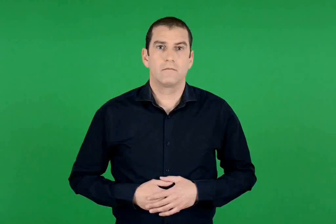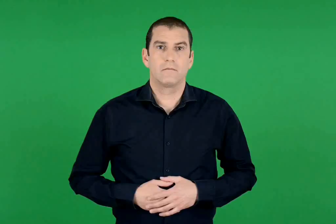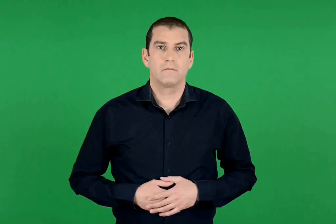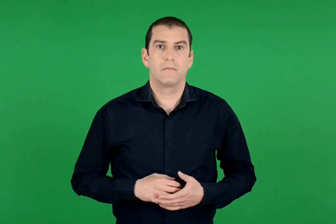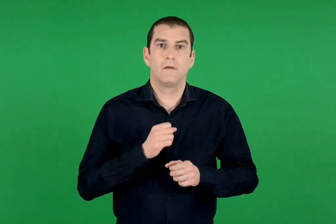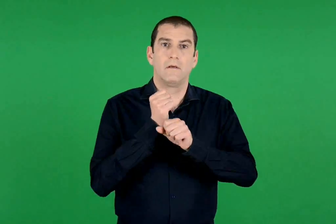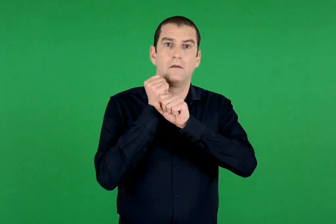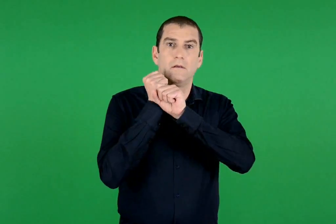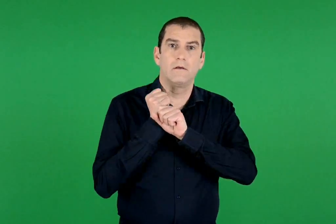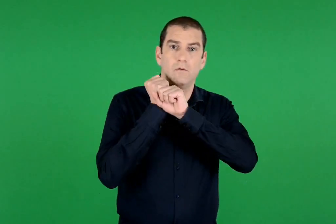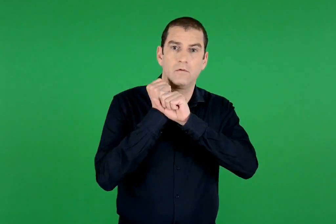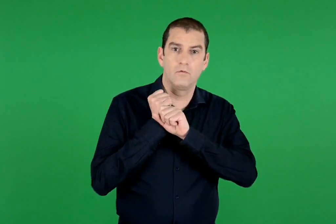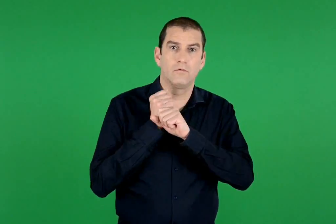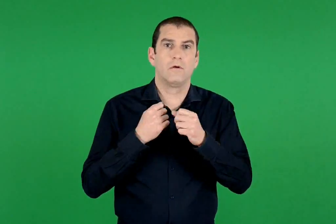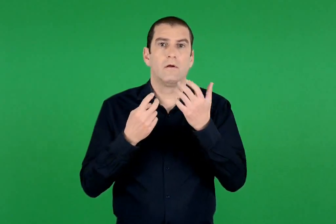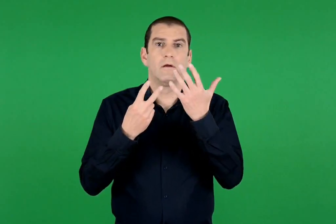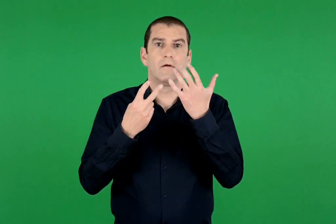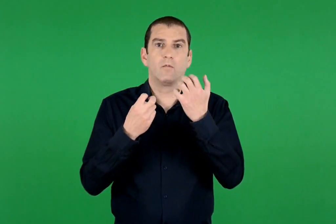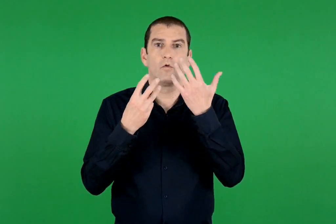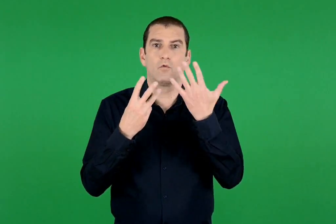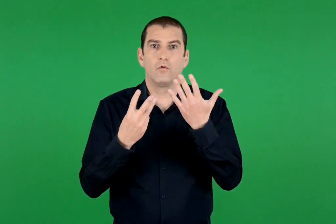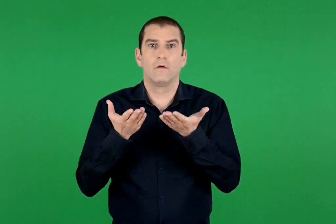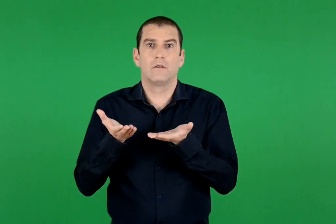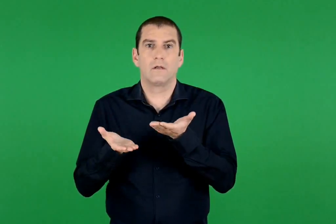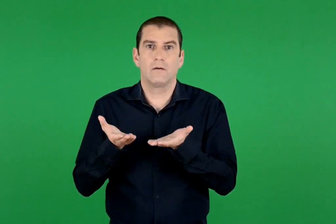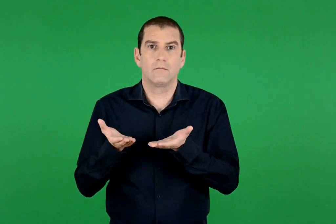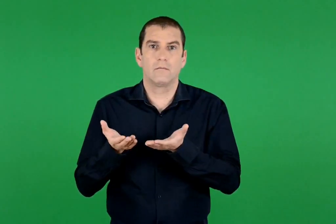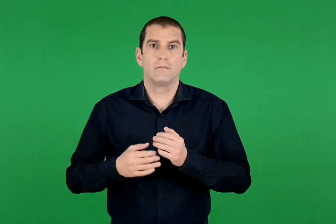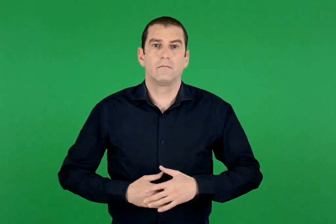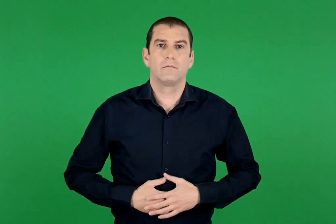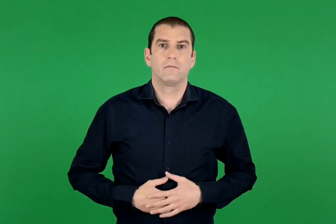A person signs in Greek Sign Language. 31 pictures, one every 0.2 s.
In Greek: ιανουάριος 78
